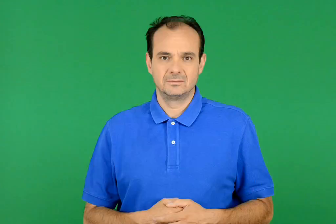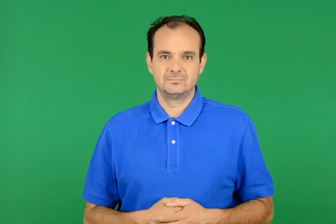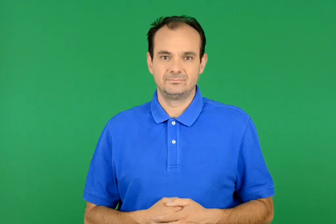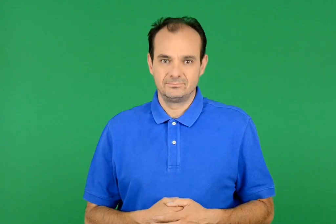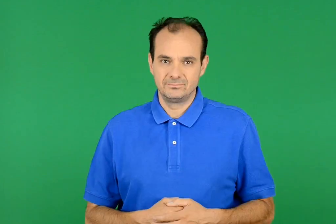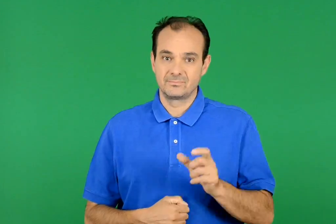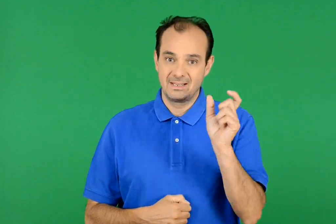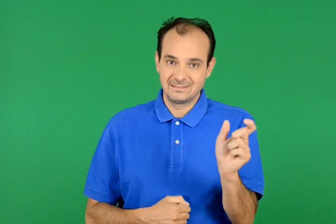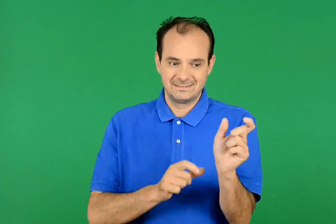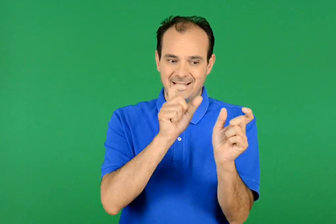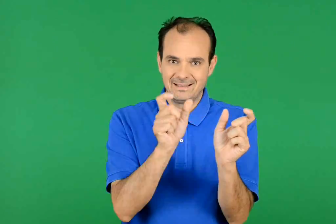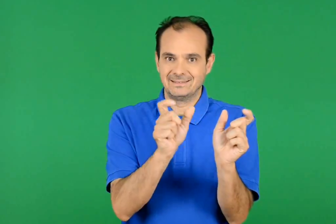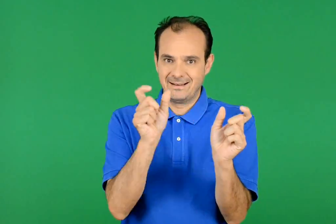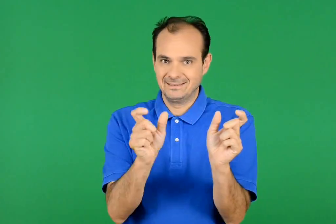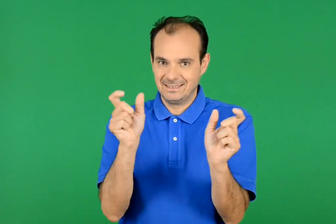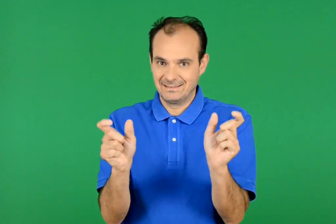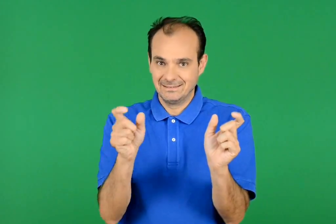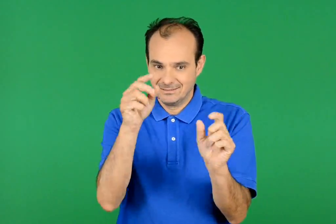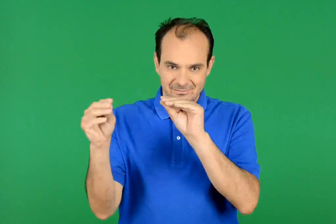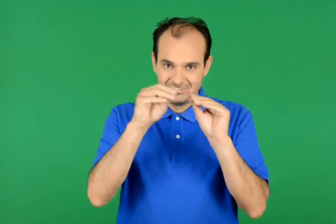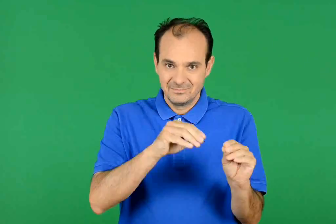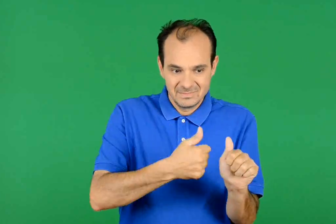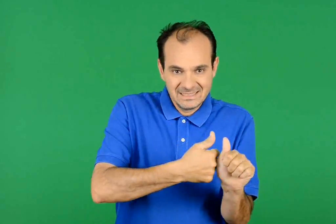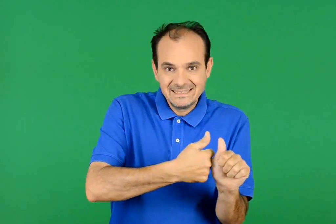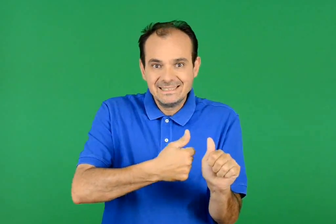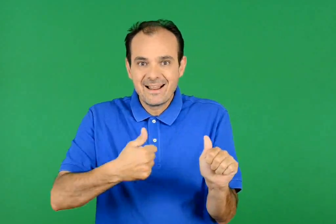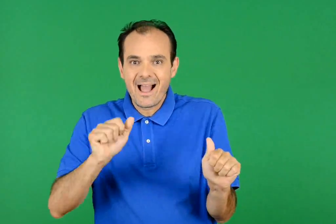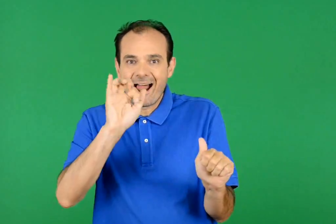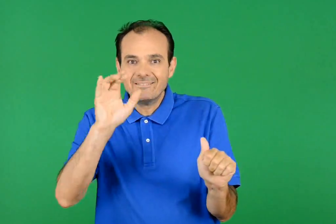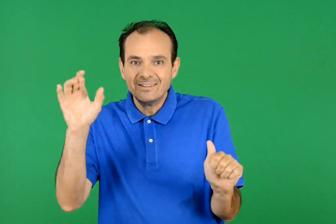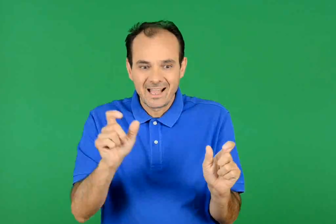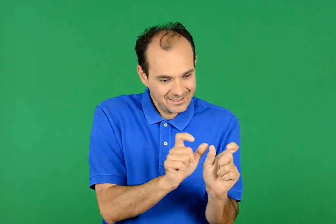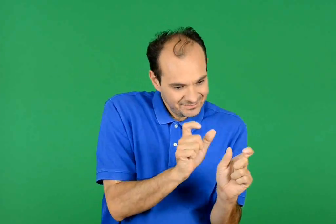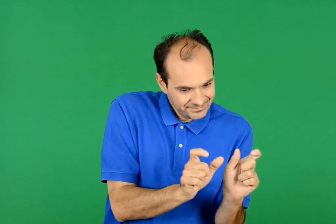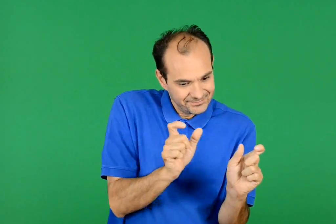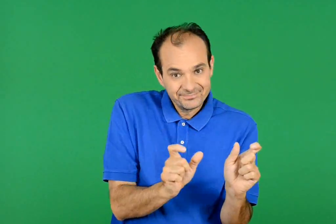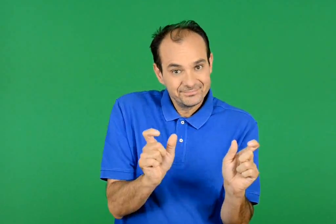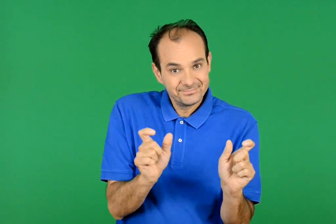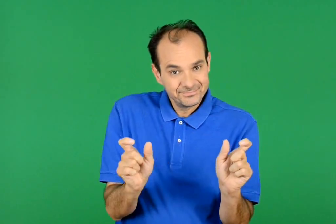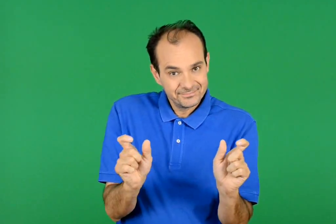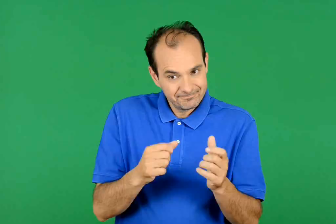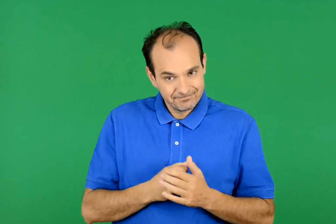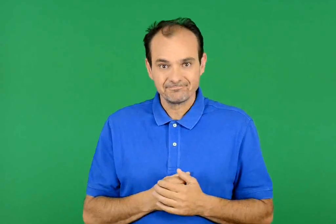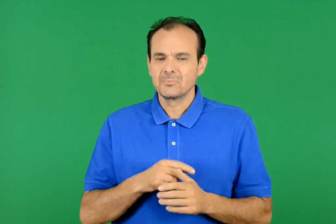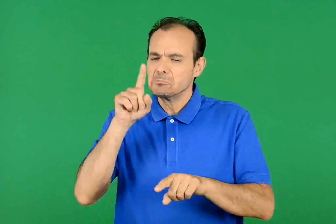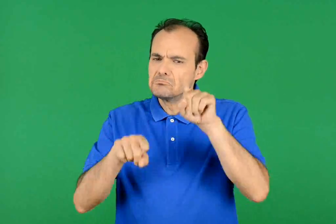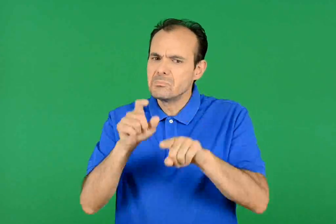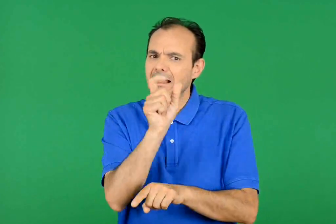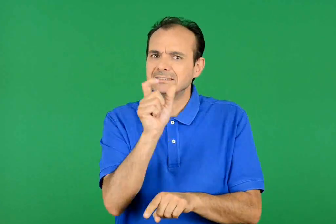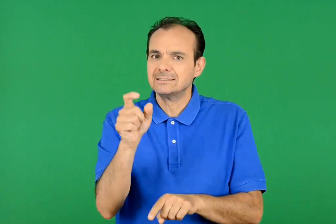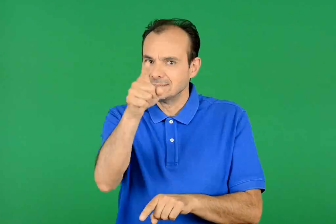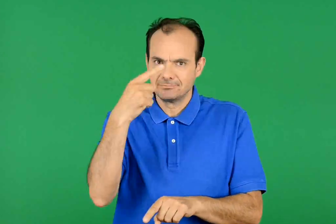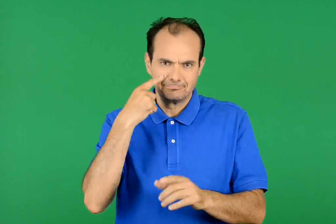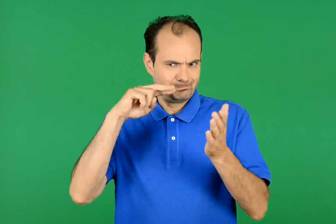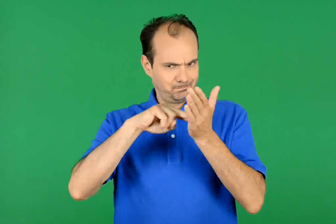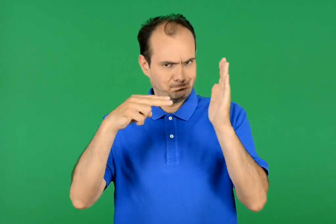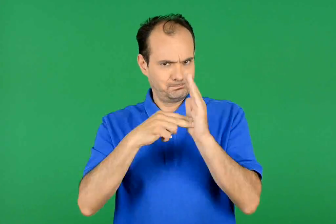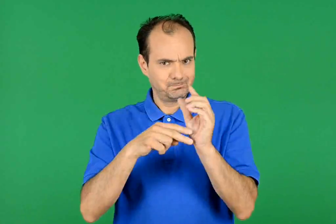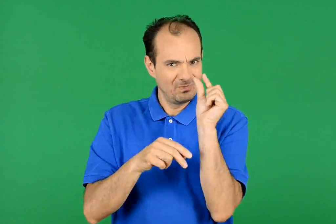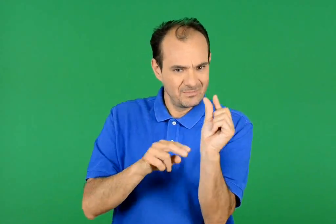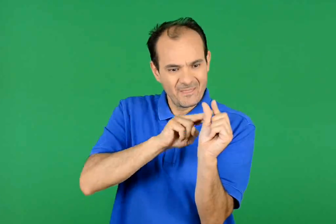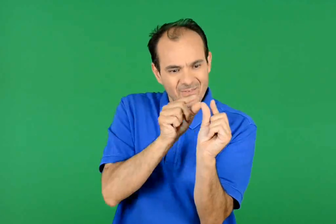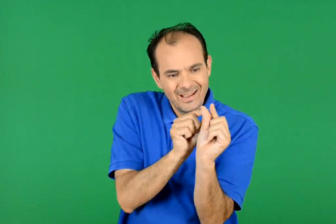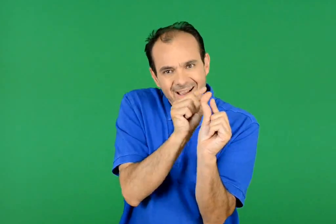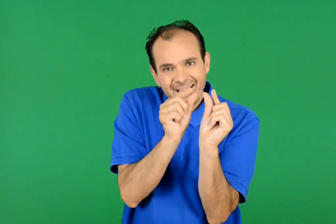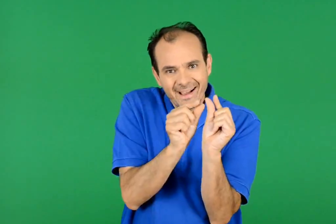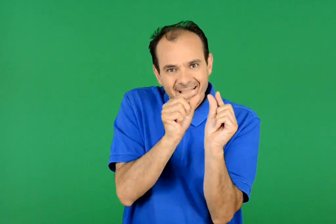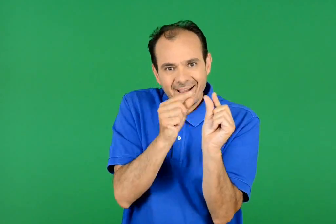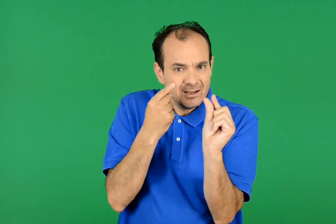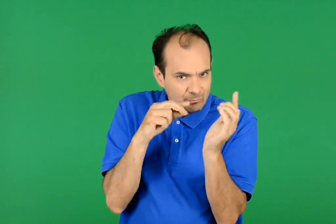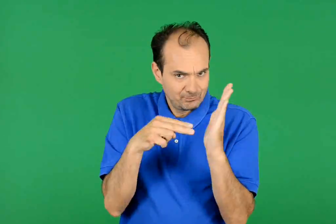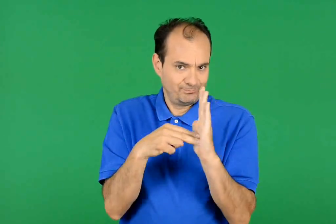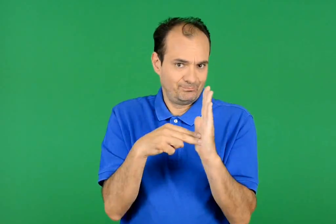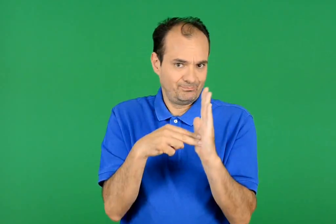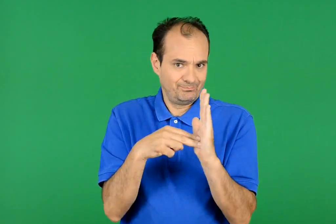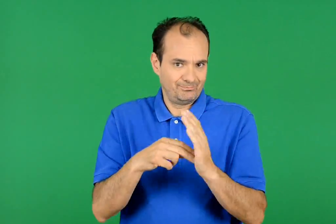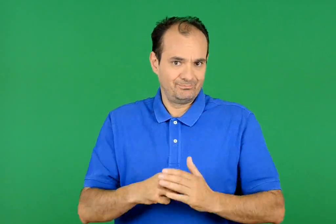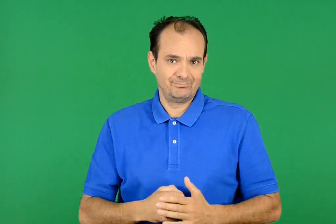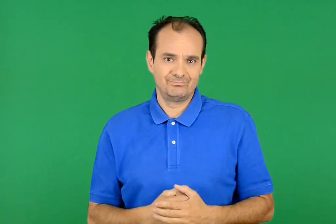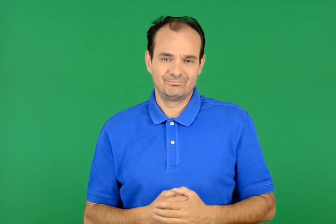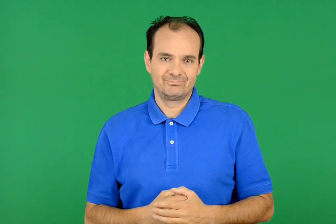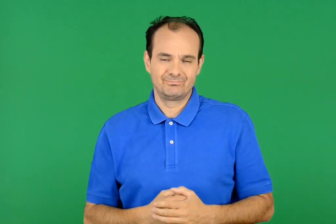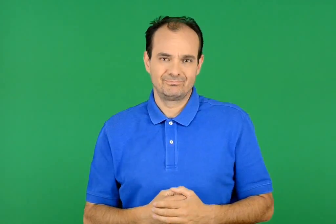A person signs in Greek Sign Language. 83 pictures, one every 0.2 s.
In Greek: βάλε τις παρακάτω λέξεις σε αλφαβητική σειρά . για κάποιες λέξεις πρέπει να προσέχεις και το δεύτερο στη σειρά γράμμα
